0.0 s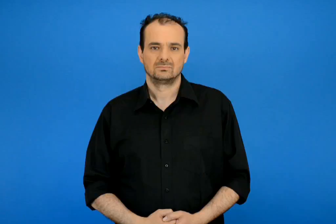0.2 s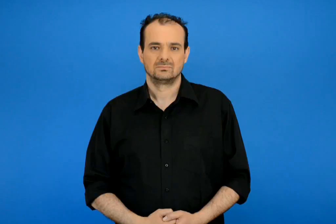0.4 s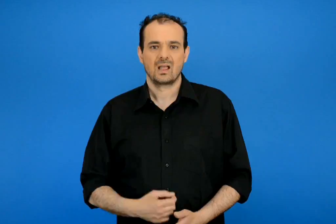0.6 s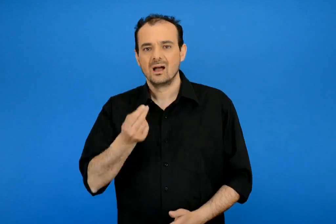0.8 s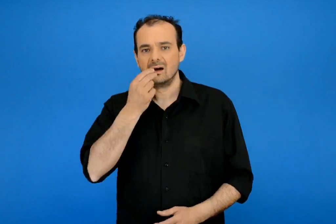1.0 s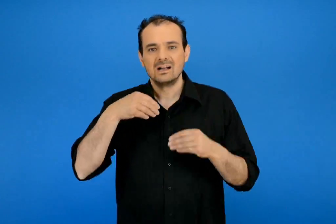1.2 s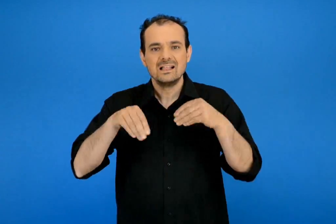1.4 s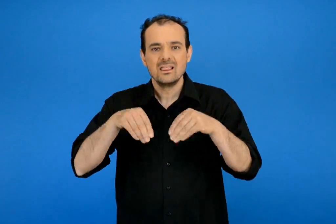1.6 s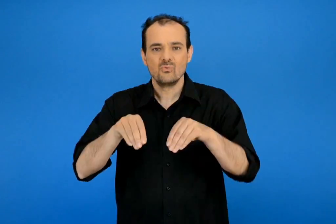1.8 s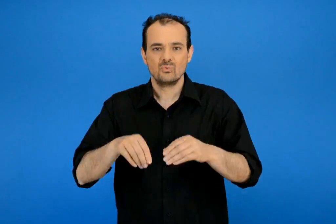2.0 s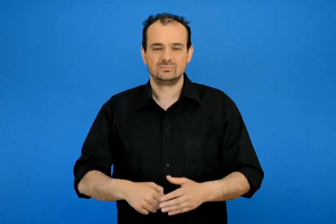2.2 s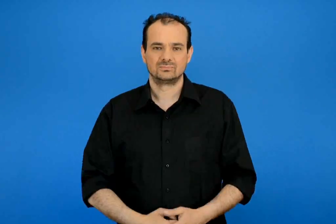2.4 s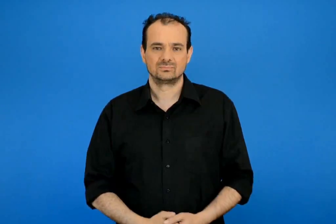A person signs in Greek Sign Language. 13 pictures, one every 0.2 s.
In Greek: κυλικείο
